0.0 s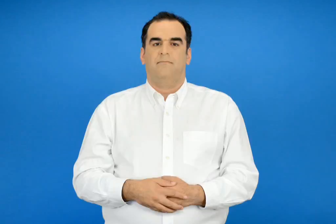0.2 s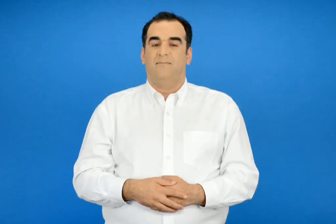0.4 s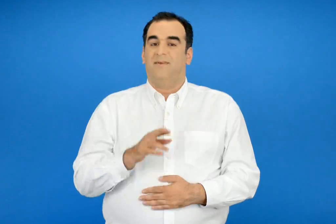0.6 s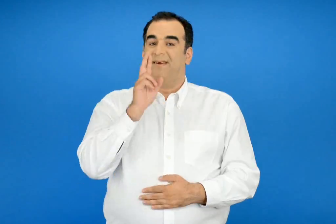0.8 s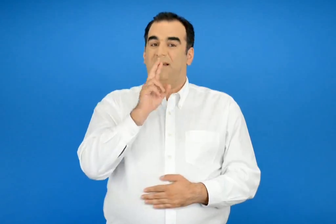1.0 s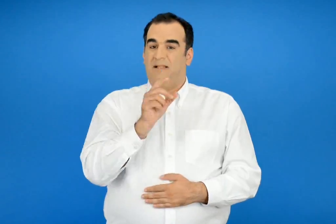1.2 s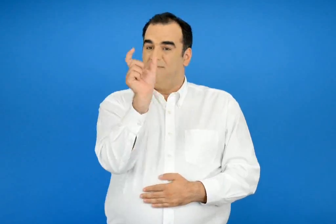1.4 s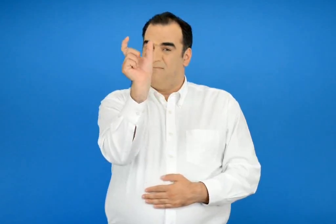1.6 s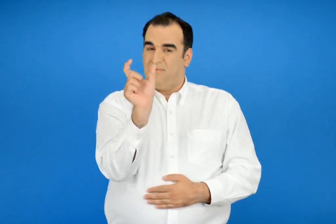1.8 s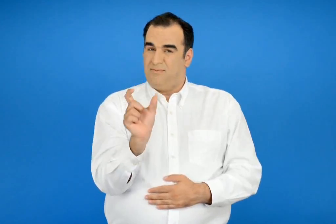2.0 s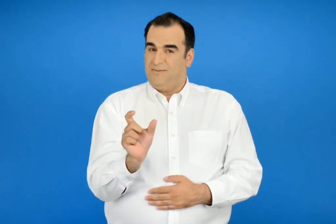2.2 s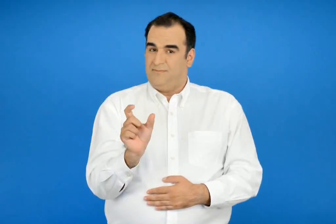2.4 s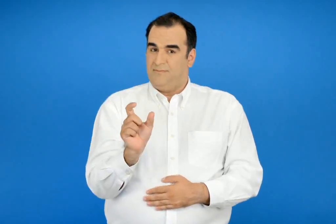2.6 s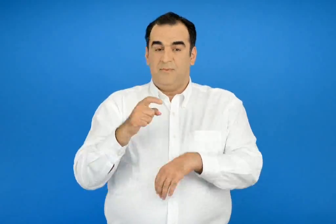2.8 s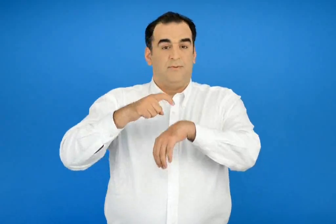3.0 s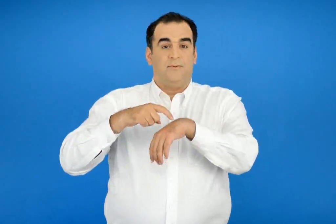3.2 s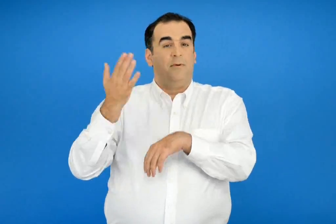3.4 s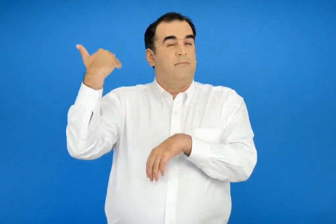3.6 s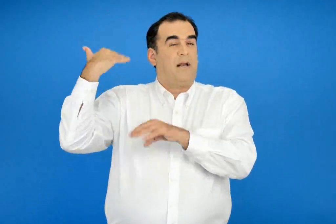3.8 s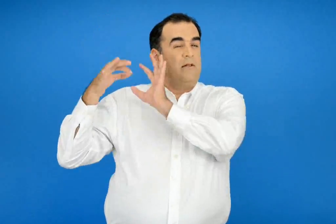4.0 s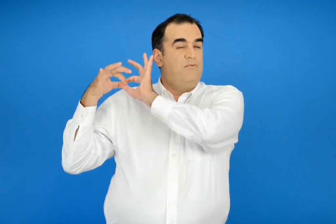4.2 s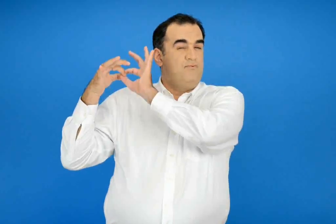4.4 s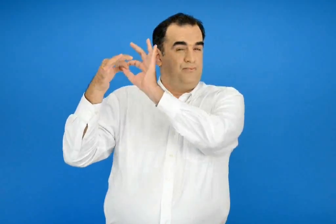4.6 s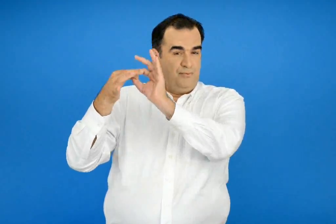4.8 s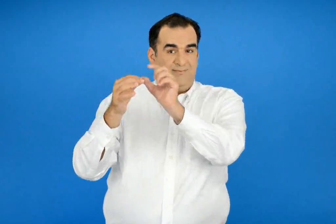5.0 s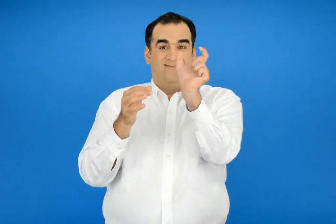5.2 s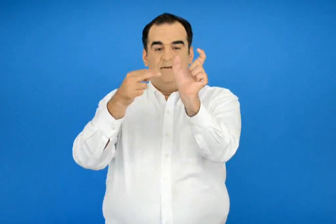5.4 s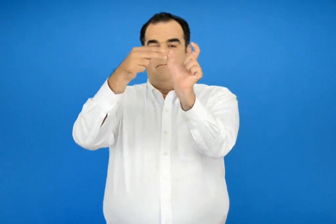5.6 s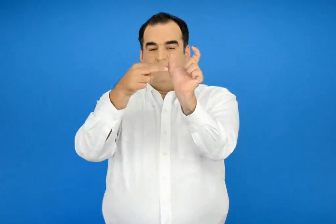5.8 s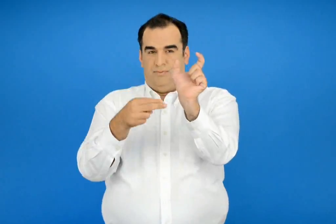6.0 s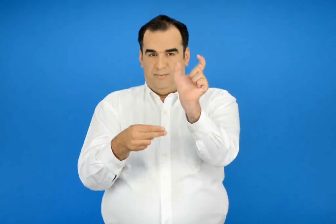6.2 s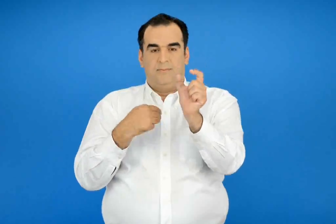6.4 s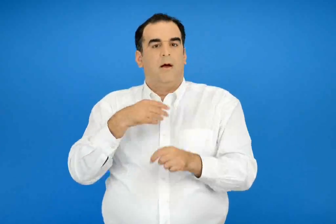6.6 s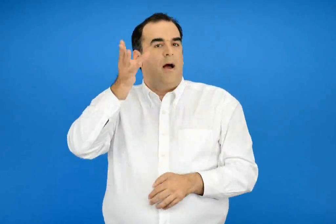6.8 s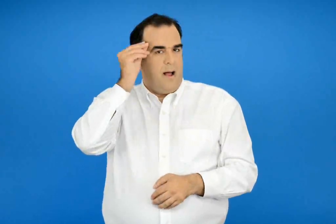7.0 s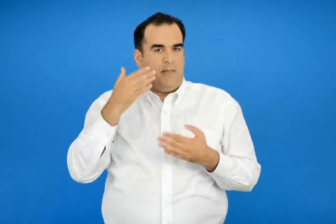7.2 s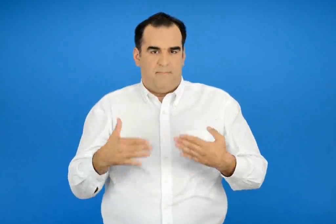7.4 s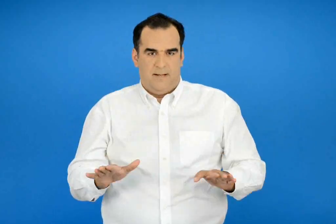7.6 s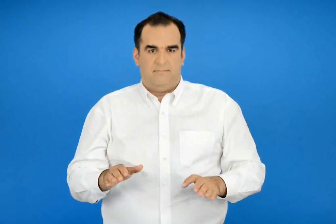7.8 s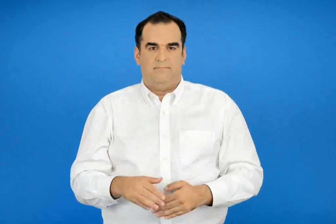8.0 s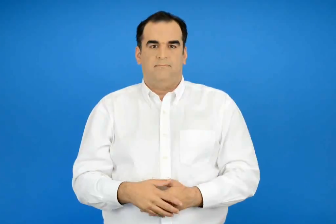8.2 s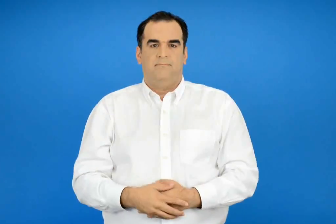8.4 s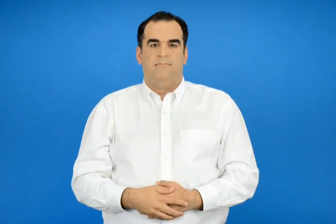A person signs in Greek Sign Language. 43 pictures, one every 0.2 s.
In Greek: έμαθα να κλίνω τα ρήματα στον παρατατικό χρόνο
